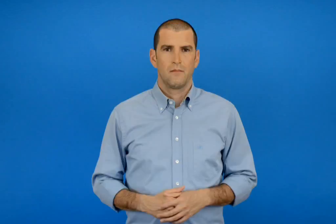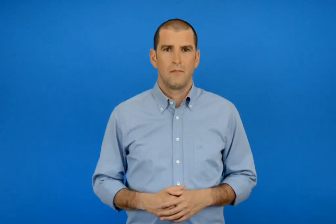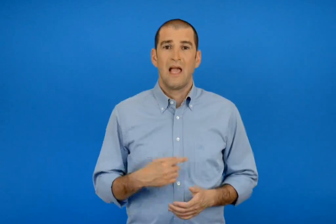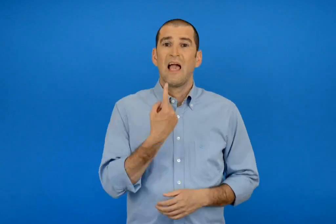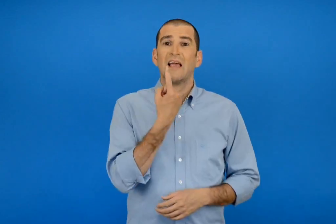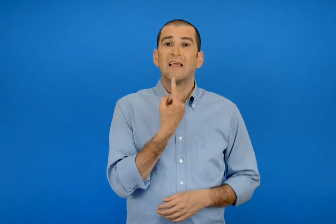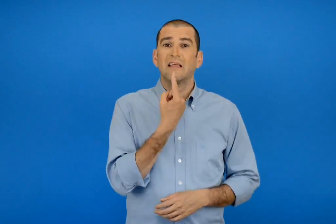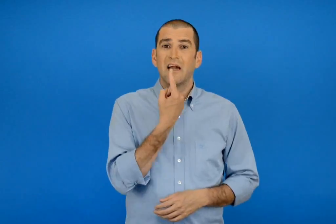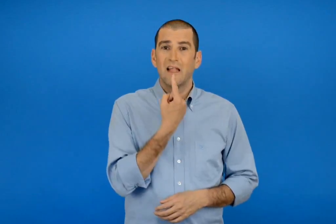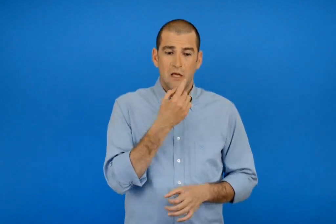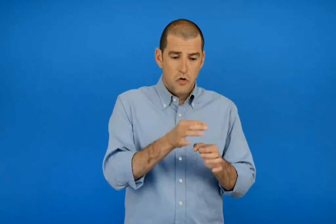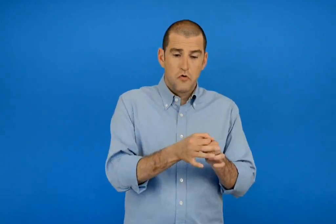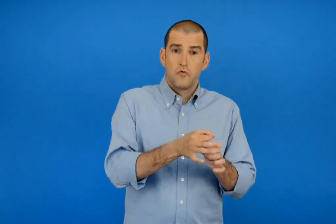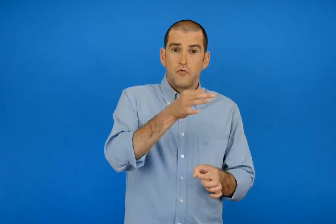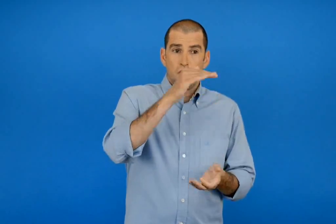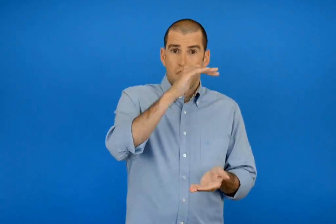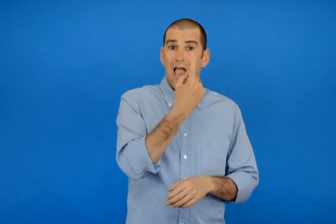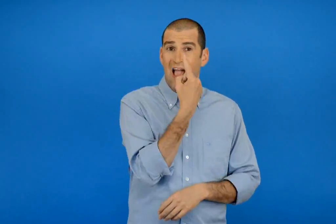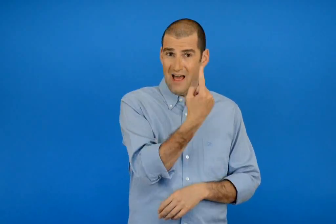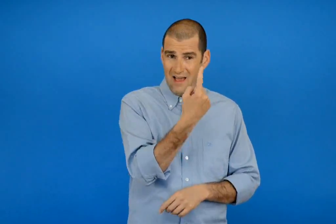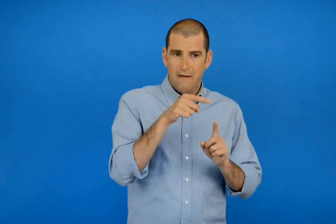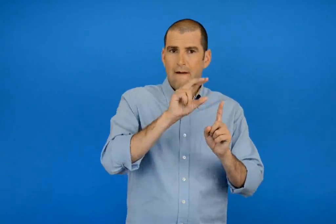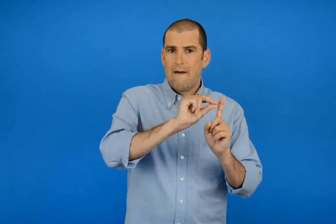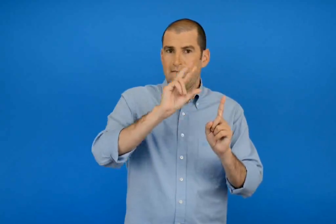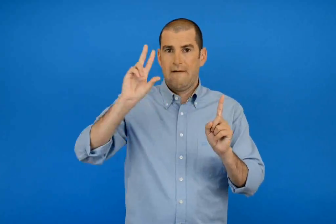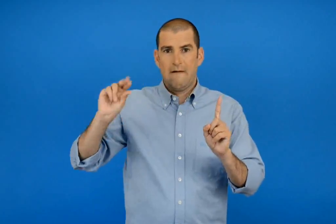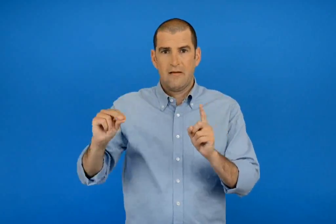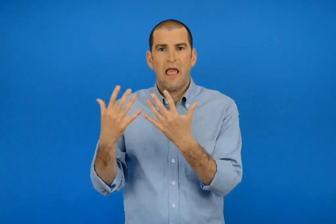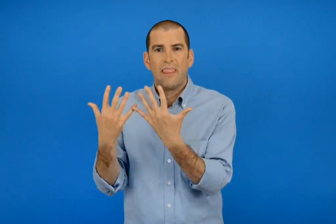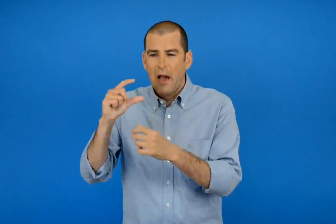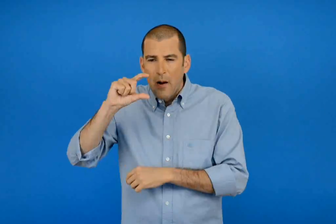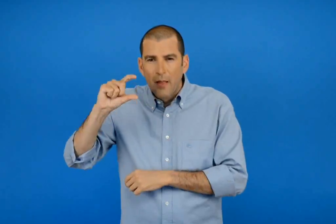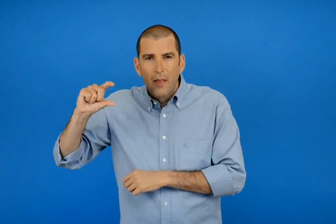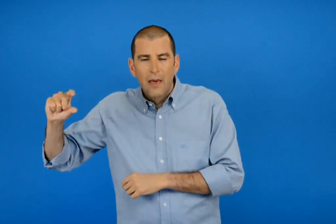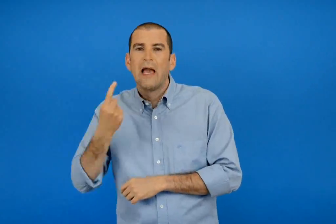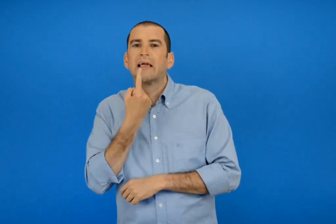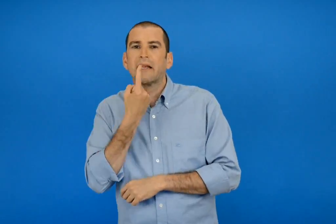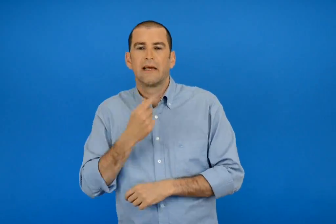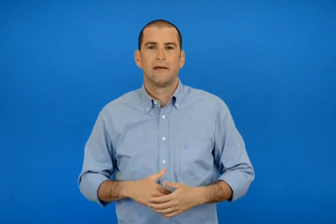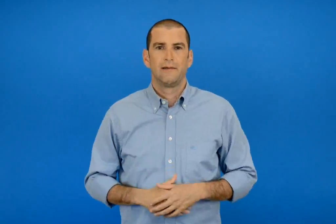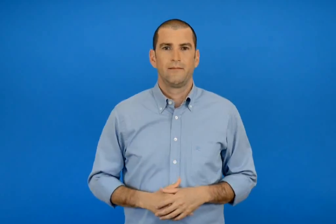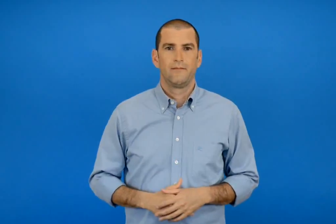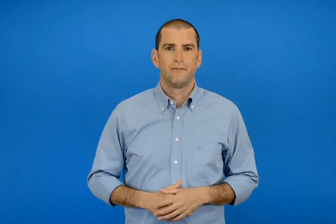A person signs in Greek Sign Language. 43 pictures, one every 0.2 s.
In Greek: ένα μεγάλο κερί ισοδυναμεί με 10 μικρά κεράκια
